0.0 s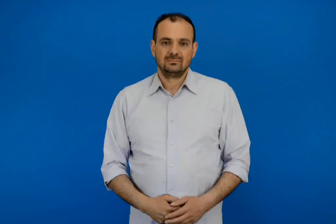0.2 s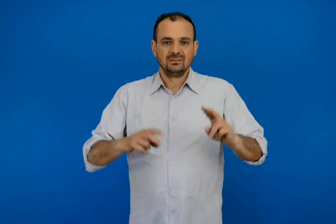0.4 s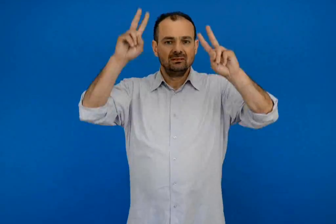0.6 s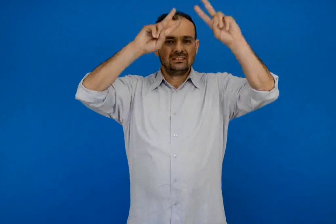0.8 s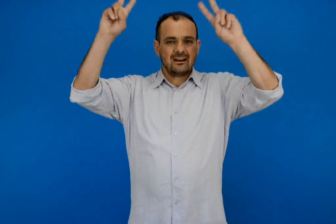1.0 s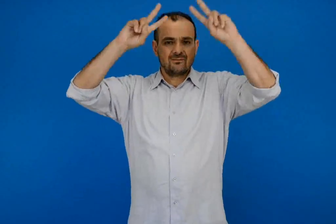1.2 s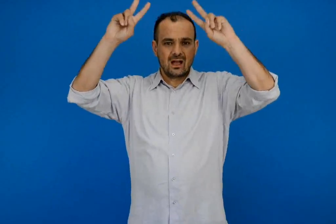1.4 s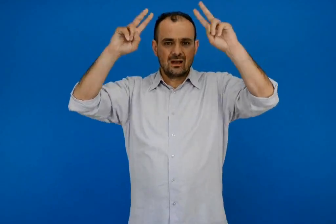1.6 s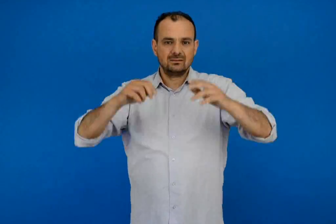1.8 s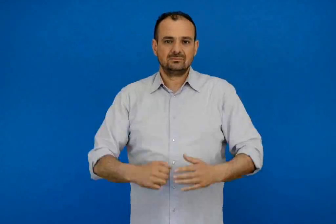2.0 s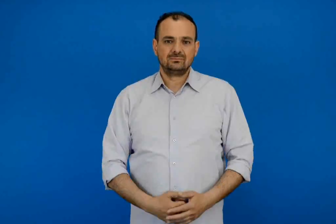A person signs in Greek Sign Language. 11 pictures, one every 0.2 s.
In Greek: σύννεφα
